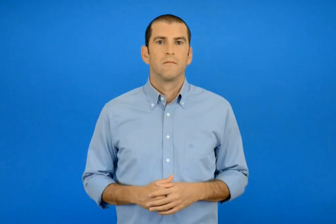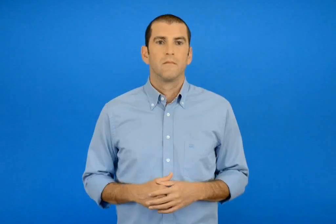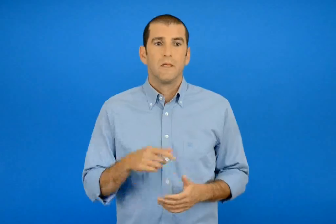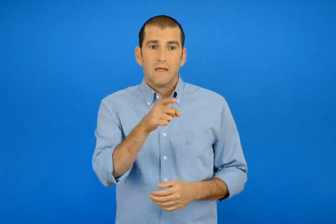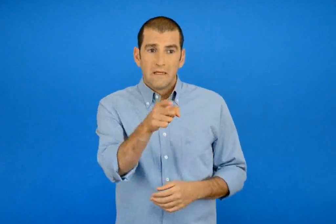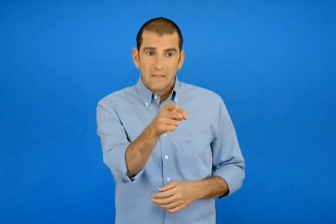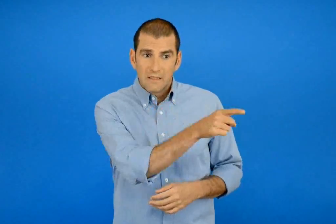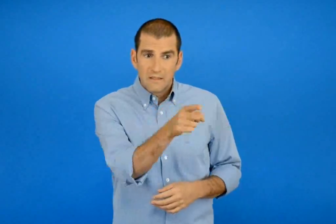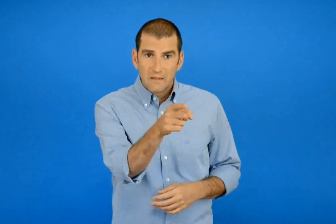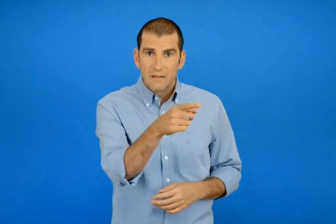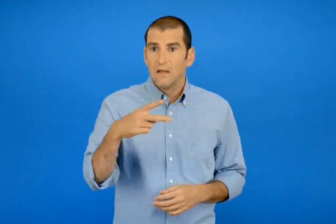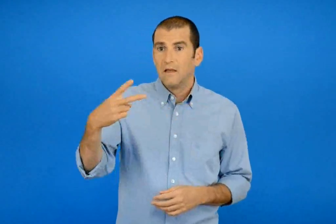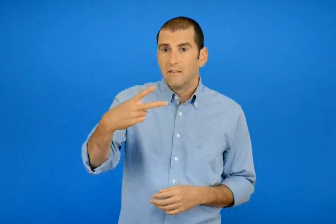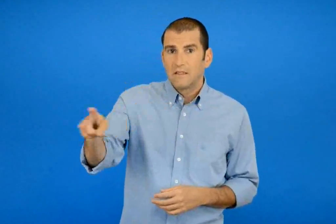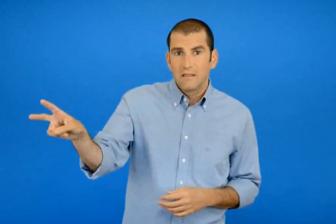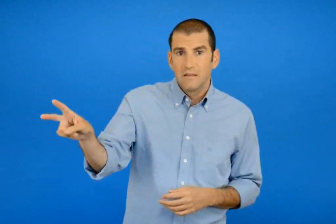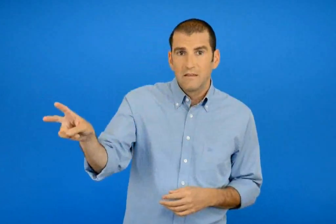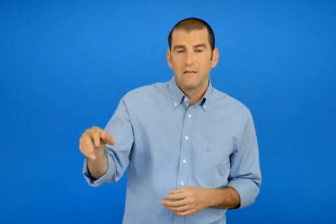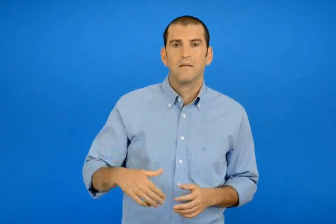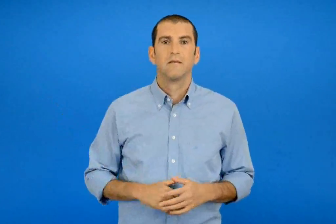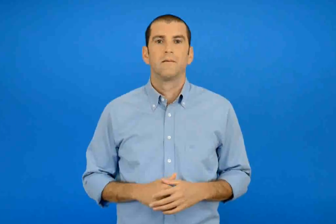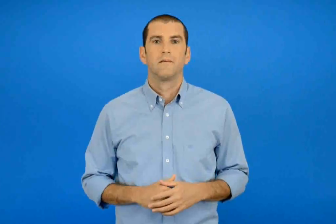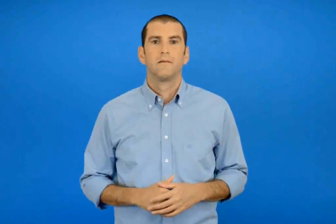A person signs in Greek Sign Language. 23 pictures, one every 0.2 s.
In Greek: με το σεις και με το σας
